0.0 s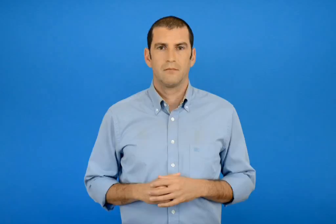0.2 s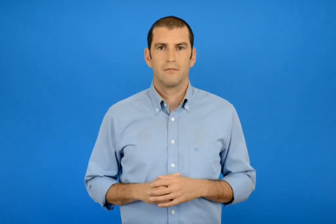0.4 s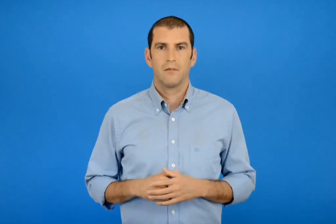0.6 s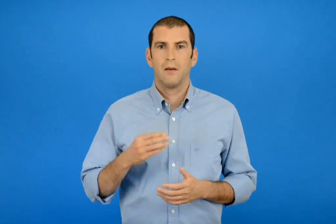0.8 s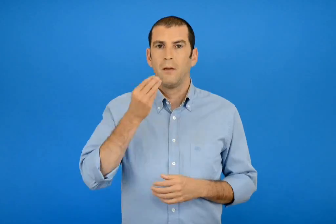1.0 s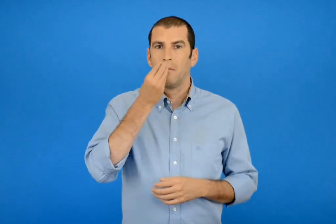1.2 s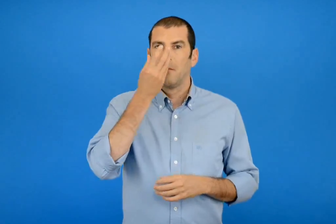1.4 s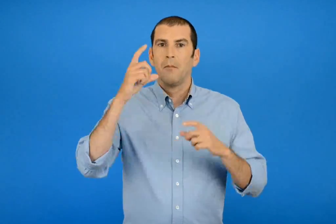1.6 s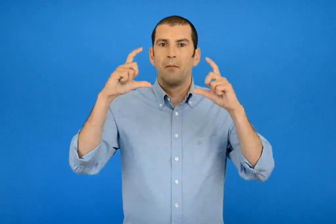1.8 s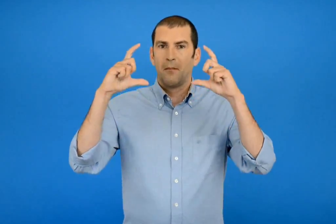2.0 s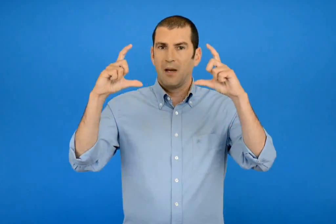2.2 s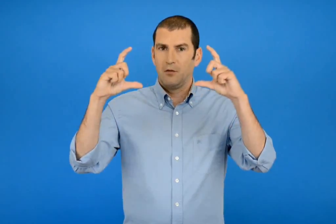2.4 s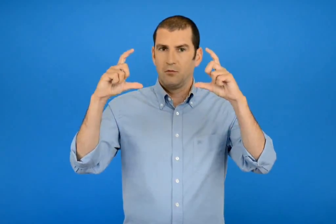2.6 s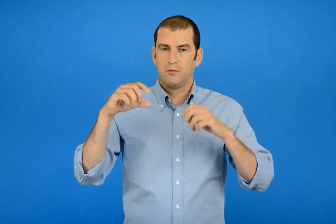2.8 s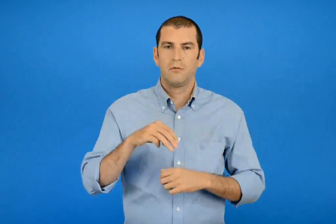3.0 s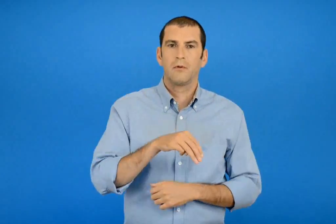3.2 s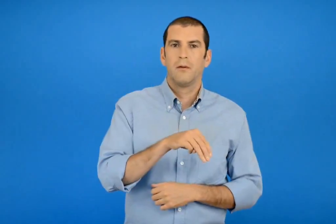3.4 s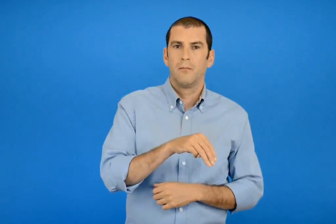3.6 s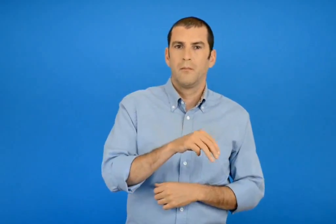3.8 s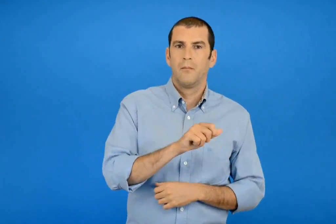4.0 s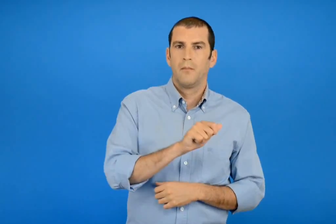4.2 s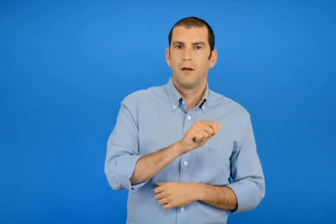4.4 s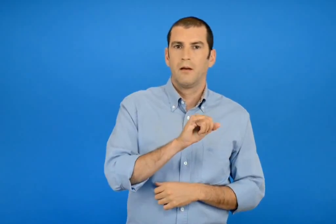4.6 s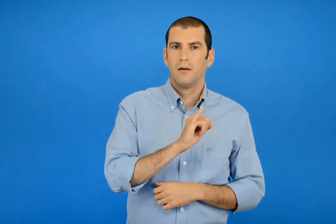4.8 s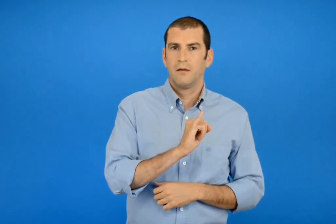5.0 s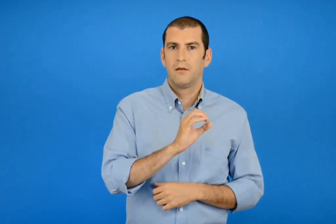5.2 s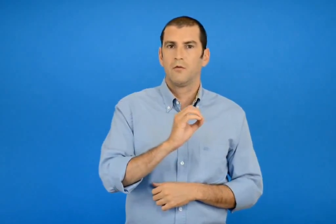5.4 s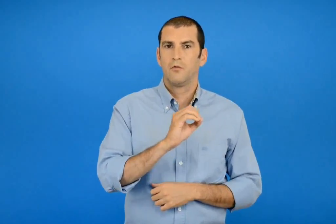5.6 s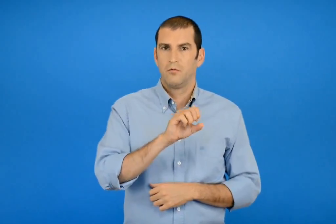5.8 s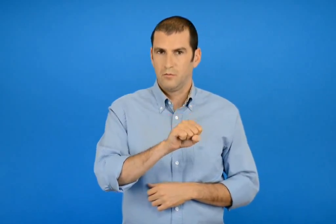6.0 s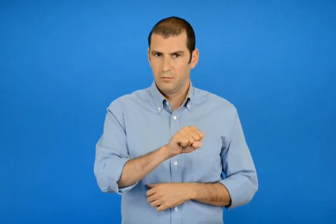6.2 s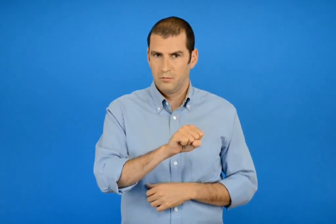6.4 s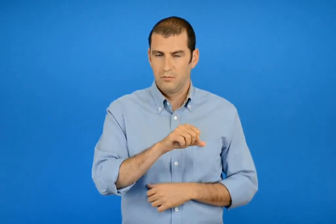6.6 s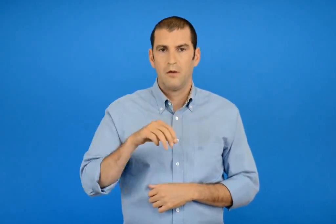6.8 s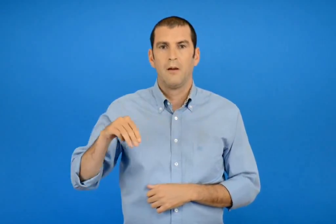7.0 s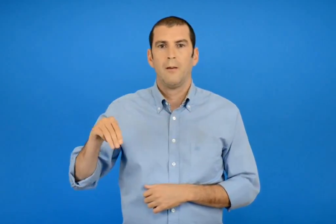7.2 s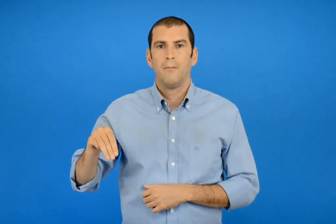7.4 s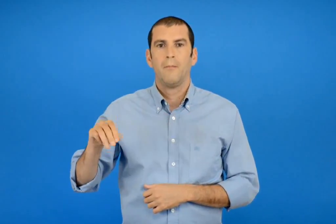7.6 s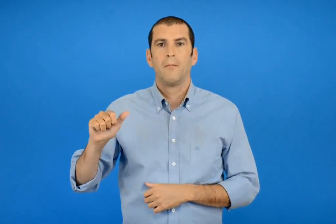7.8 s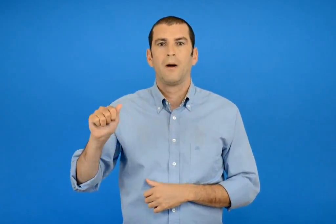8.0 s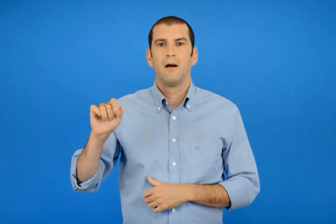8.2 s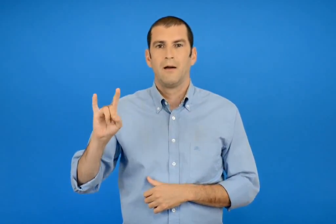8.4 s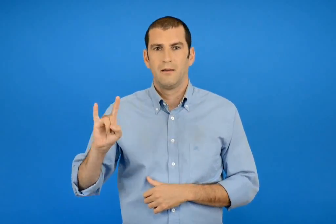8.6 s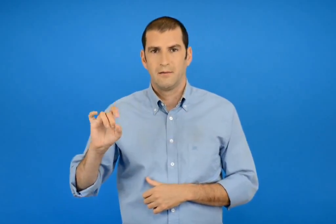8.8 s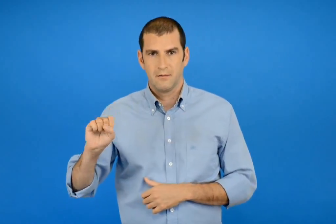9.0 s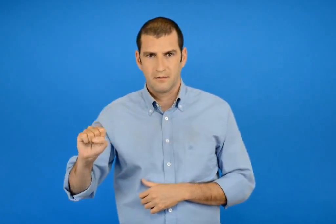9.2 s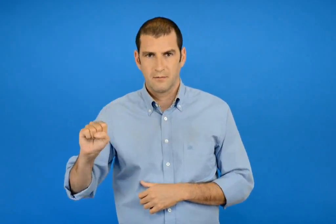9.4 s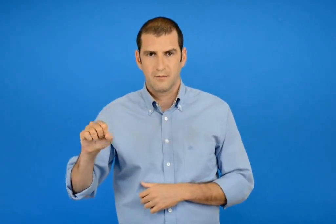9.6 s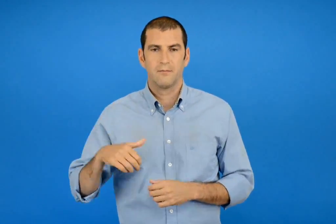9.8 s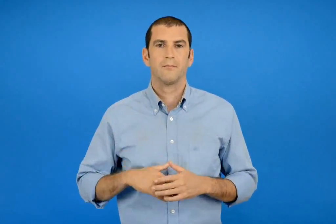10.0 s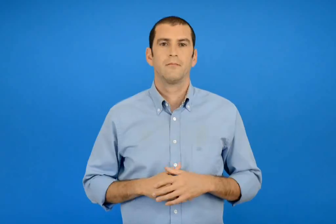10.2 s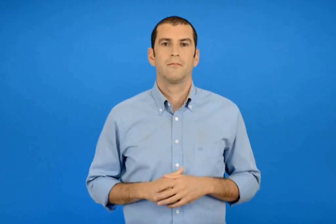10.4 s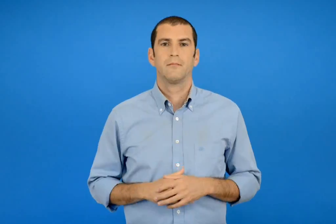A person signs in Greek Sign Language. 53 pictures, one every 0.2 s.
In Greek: μάιος μαης
